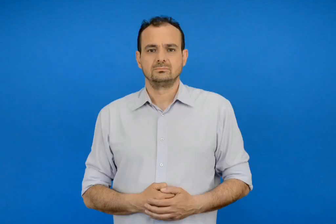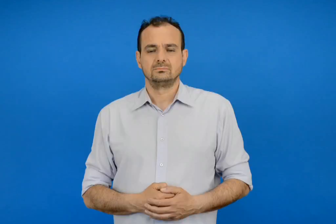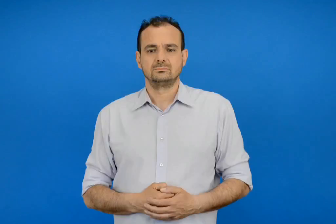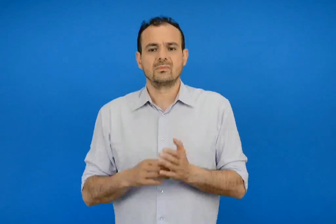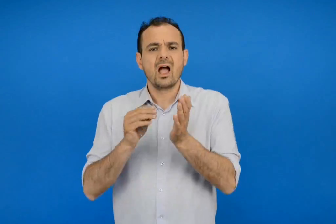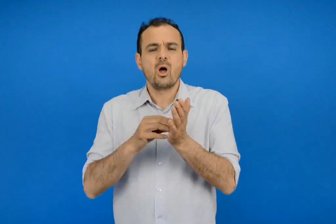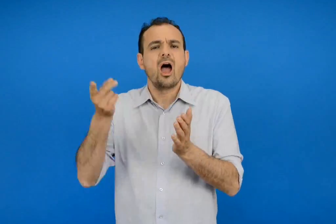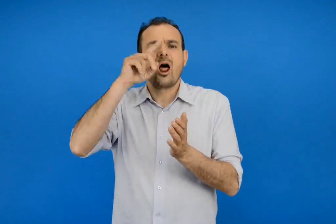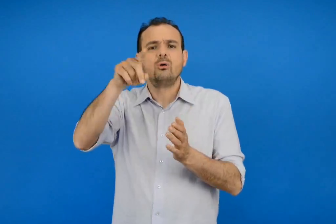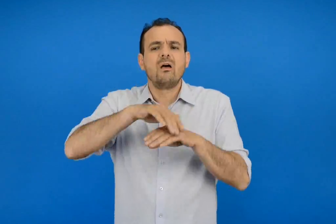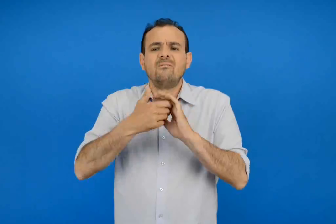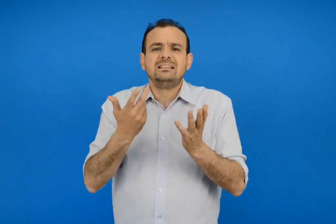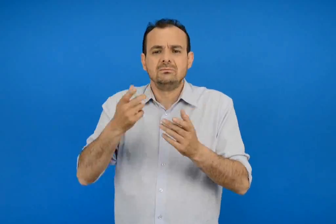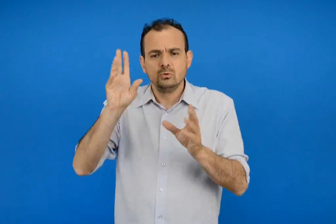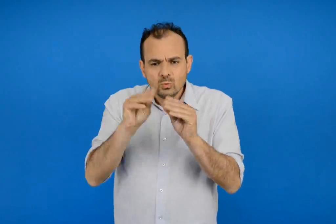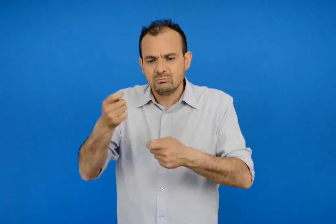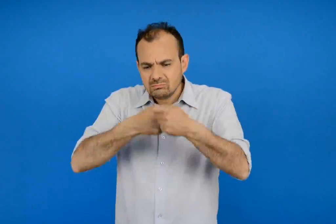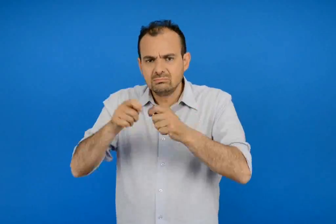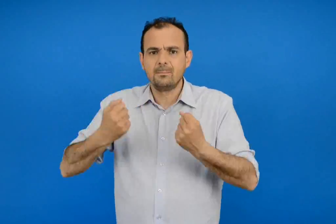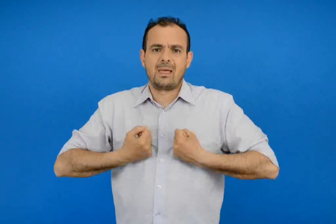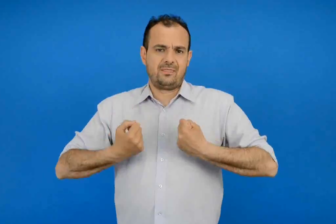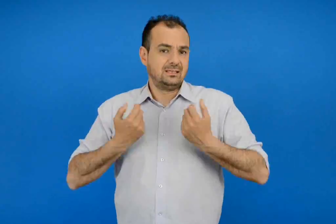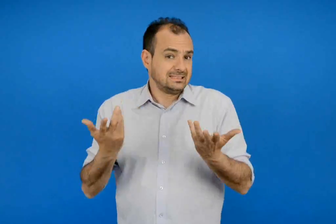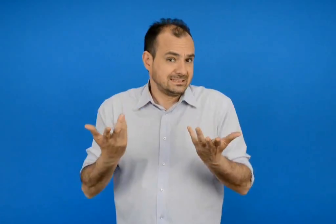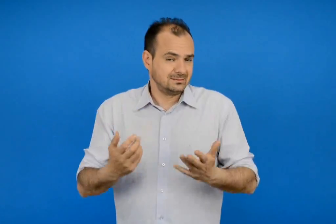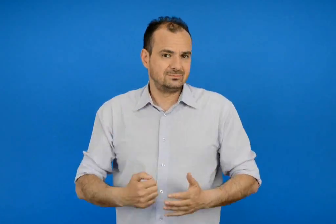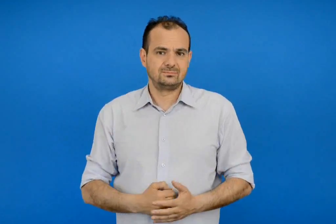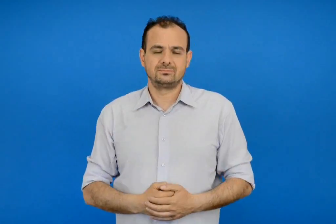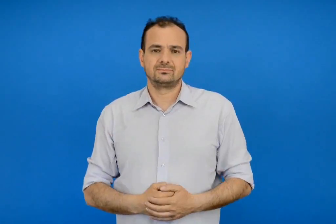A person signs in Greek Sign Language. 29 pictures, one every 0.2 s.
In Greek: τι άλλο σε ενδιαφέρει όταν θέλεις να αγοράσεις ένα παιχνίδι ;
